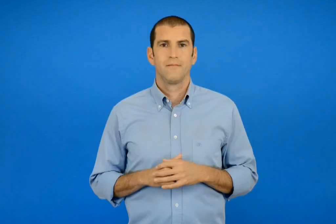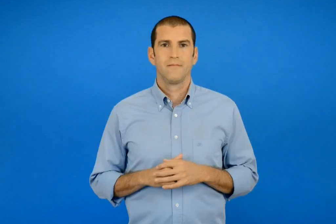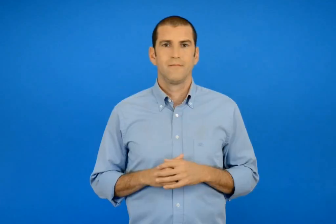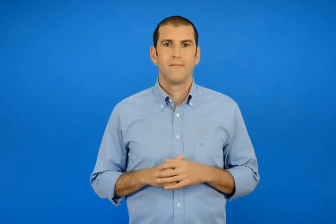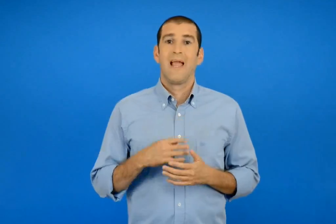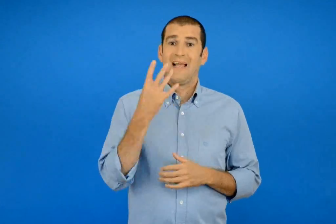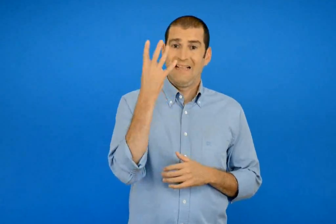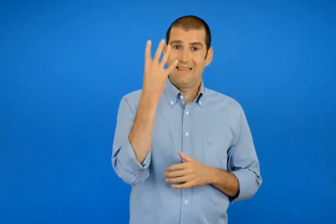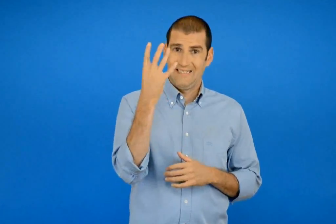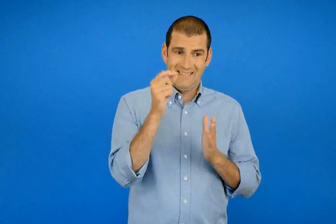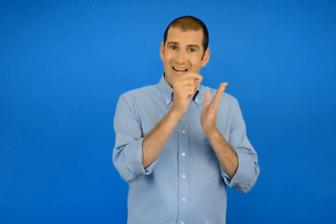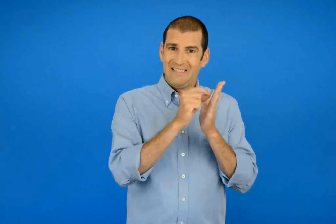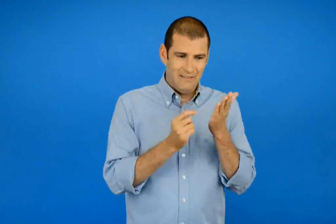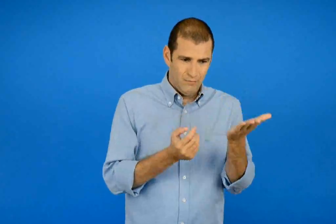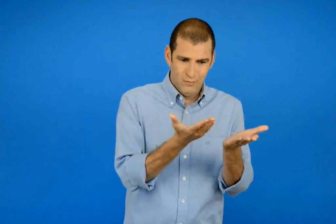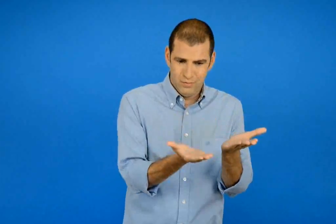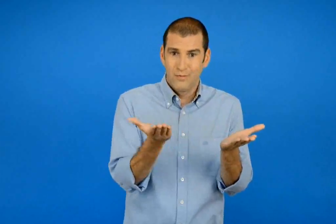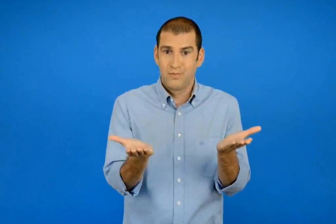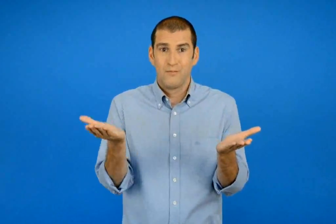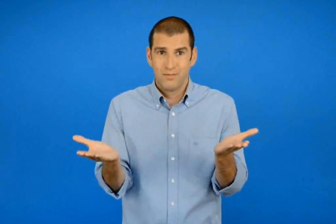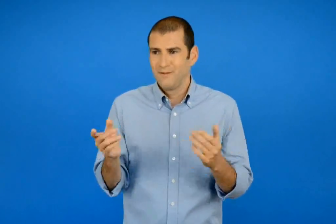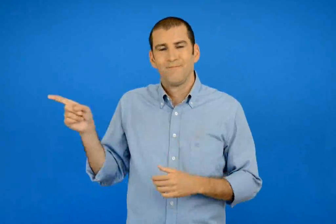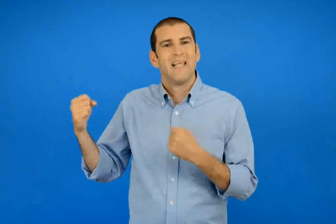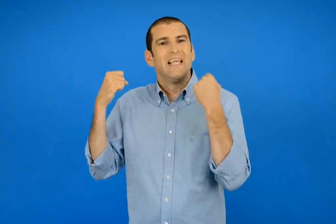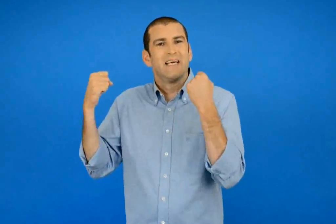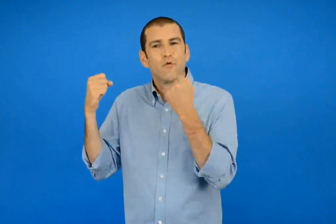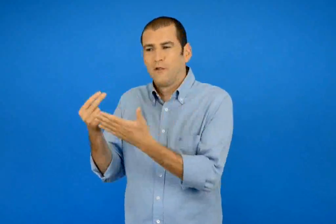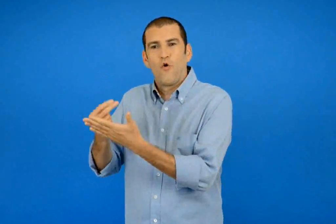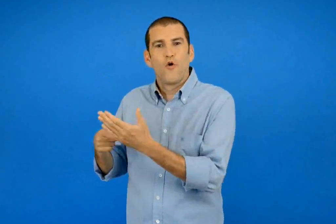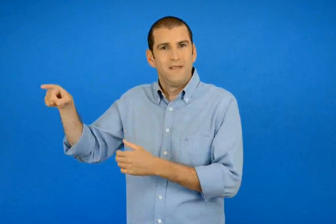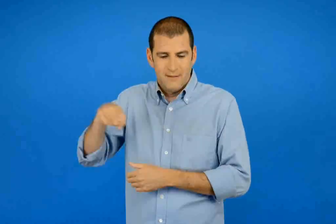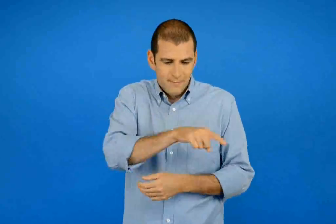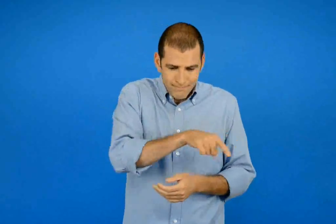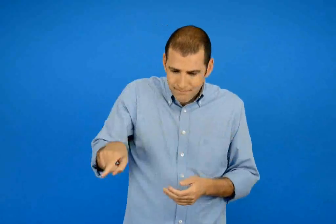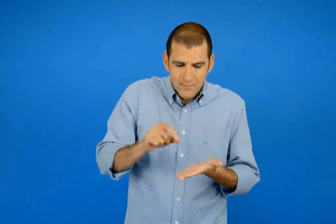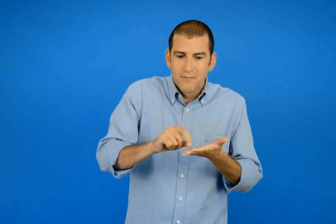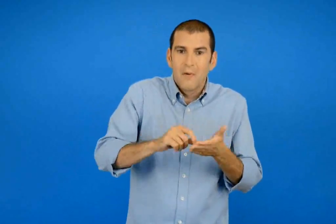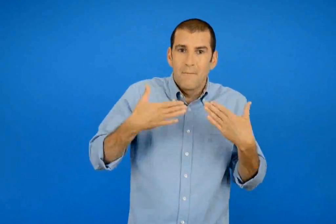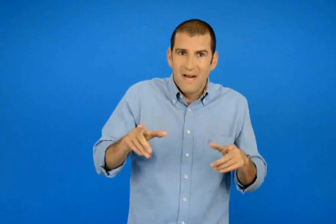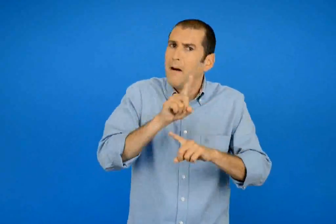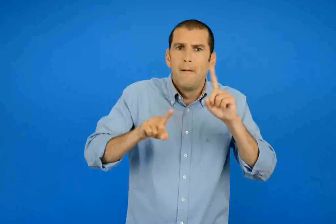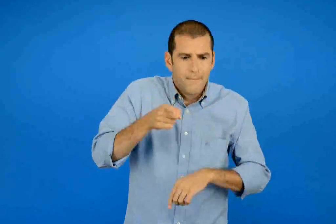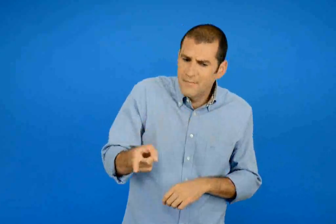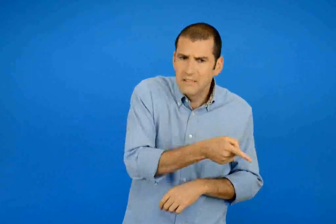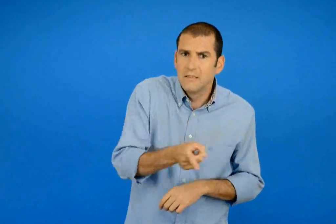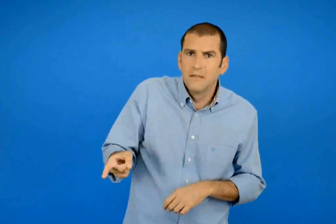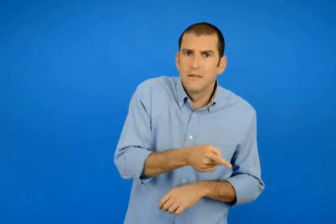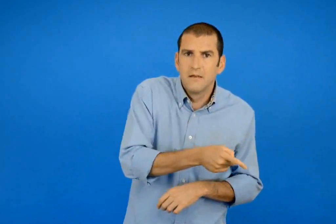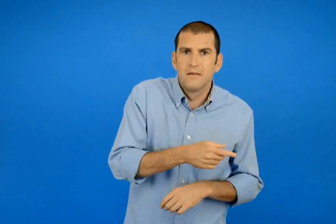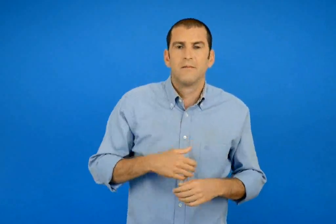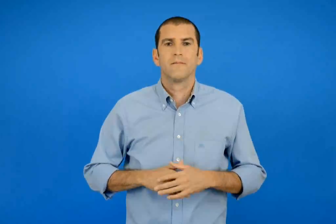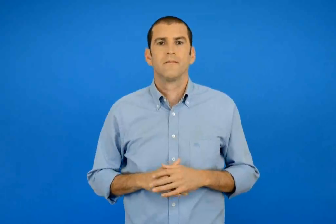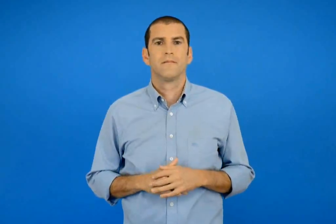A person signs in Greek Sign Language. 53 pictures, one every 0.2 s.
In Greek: ποιές από τις λίστες έφτιαξαν οι ήρωες του κόμικς ;
